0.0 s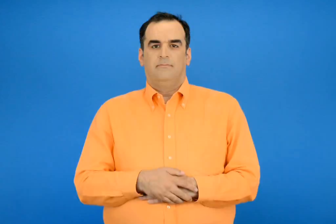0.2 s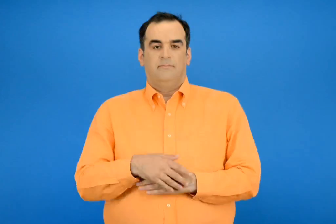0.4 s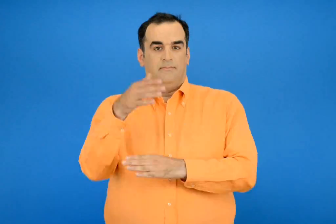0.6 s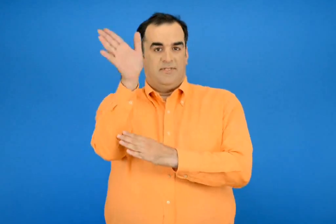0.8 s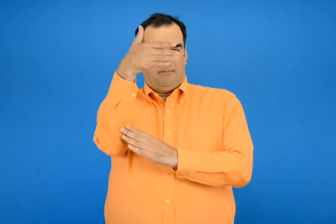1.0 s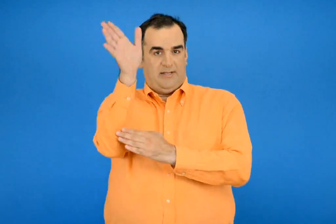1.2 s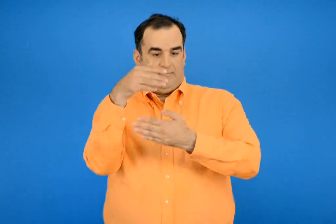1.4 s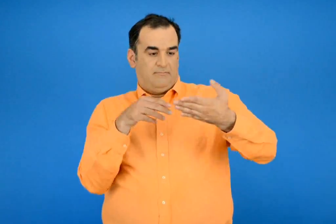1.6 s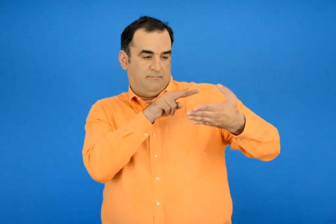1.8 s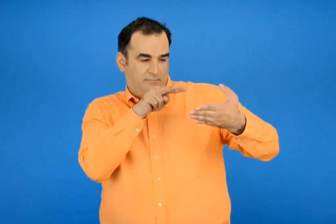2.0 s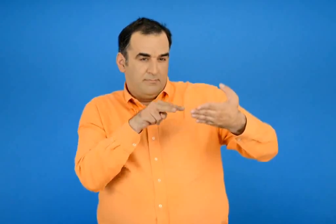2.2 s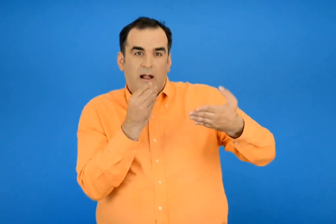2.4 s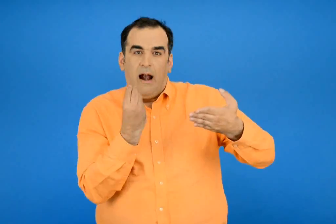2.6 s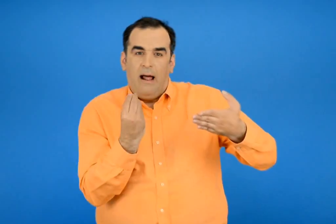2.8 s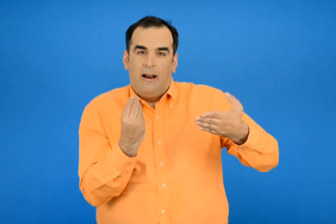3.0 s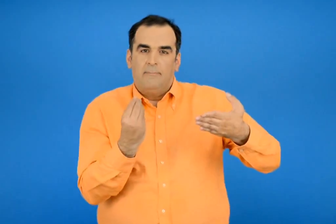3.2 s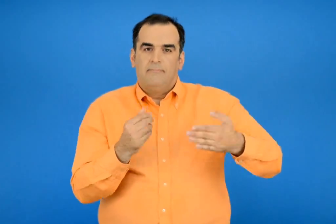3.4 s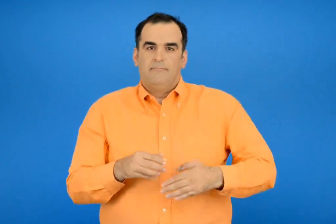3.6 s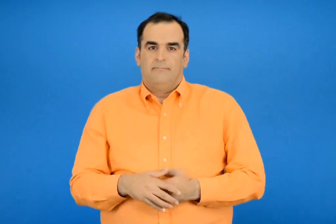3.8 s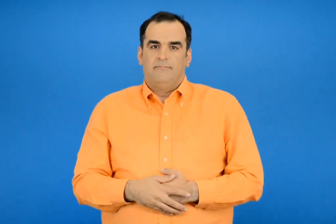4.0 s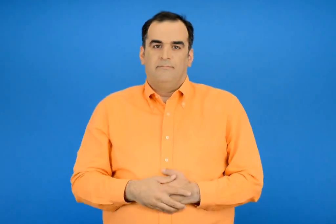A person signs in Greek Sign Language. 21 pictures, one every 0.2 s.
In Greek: παρατηρώ προσεχτικά τις σημαίες
